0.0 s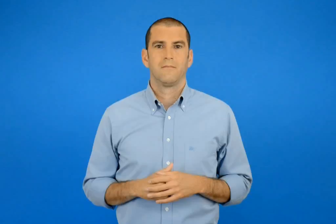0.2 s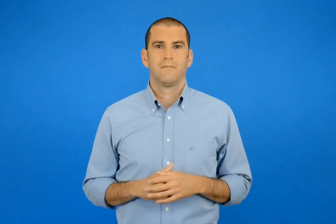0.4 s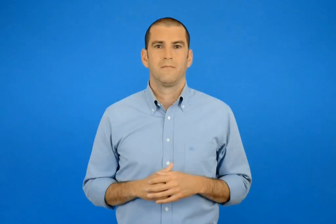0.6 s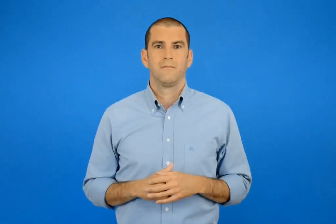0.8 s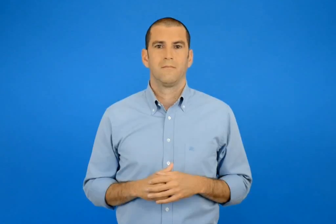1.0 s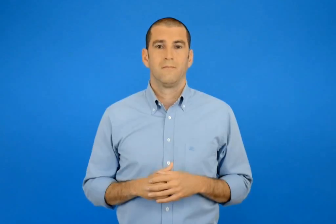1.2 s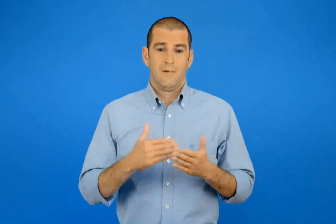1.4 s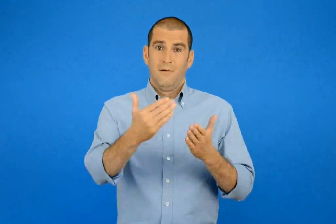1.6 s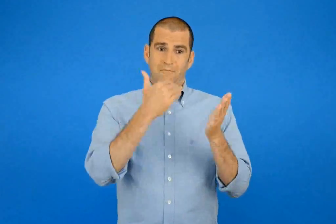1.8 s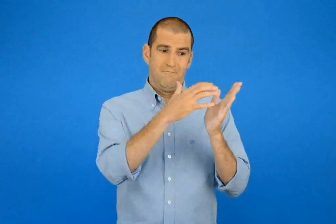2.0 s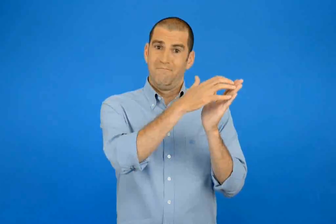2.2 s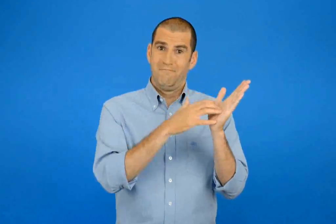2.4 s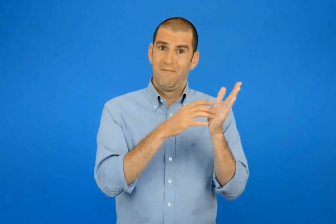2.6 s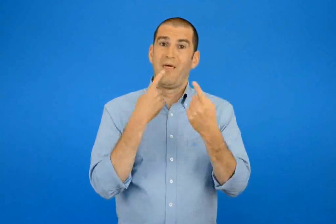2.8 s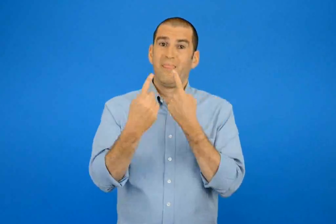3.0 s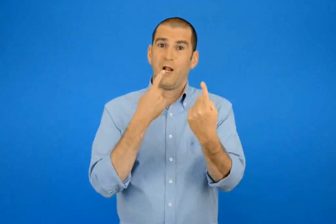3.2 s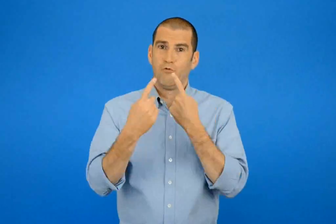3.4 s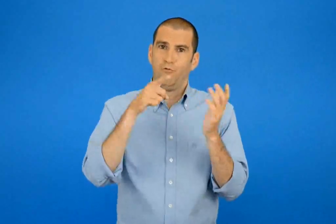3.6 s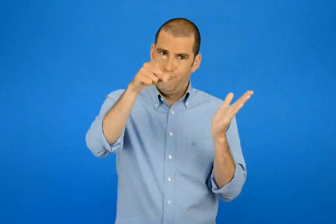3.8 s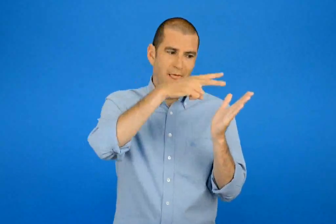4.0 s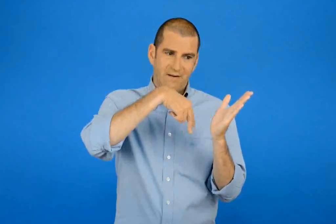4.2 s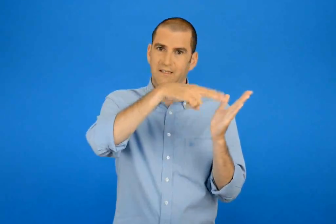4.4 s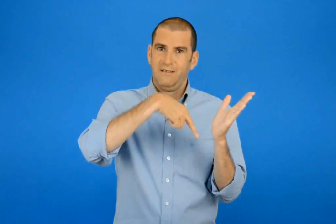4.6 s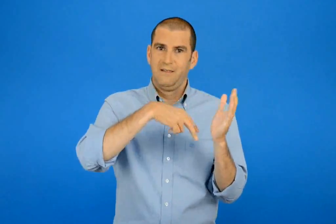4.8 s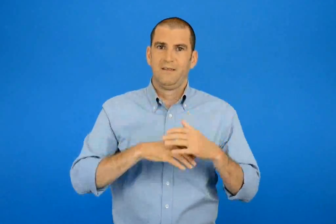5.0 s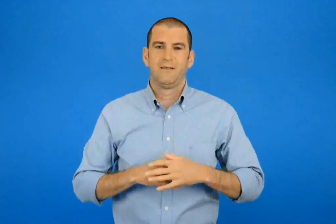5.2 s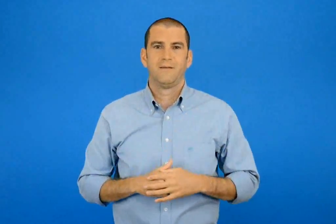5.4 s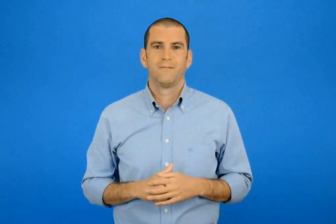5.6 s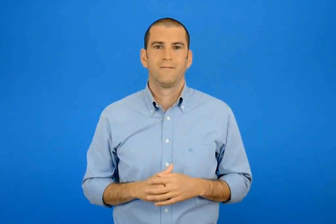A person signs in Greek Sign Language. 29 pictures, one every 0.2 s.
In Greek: διάβασε τον παρακάτω διάλογο
